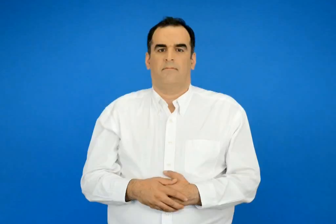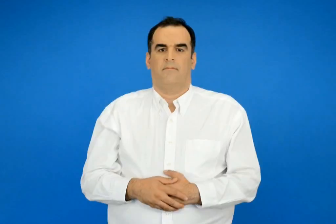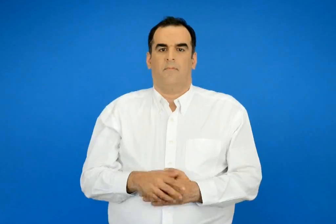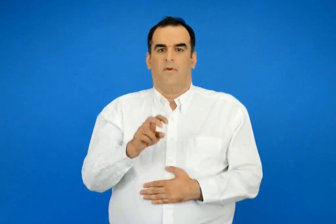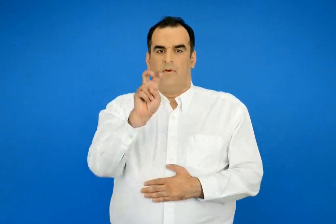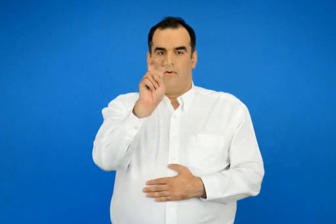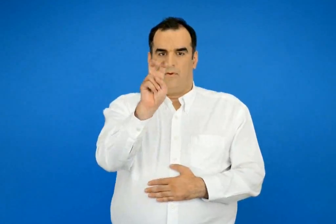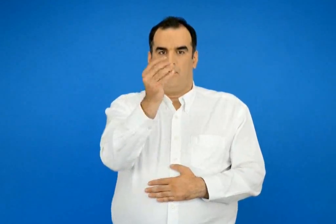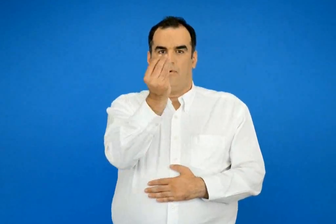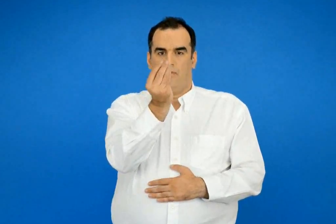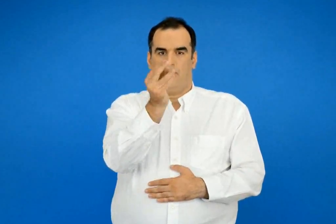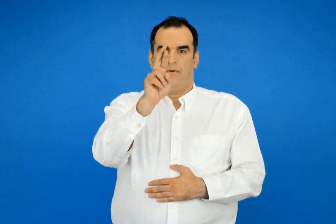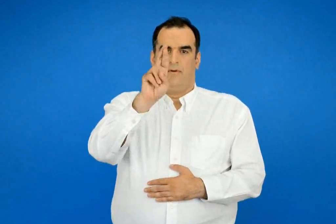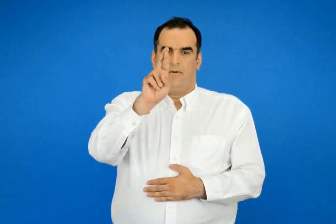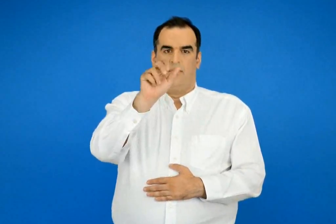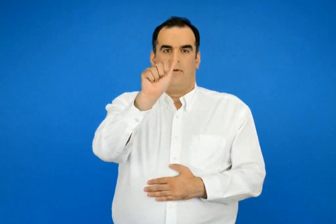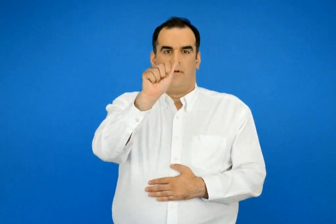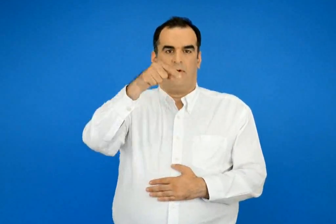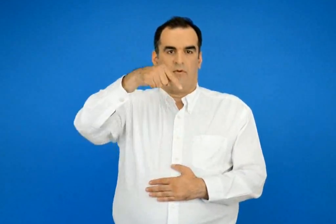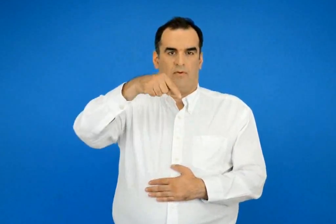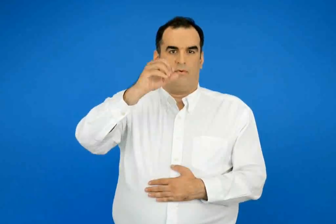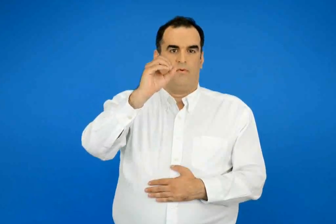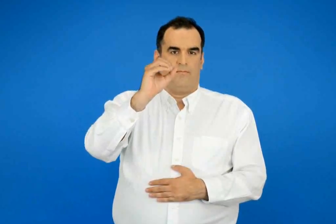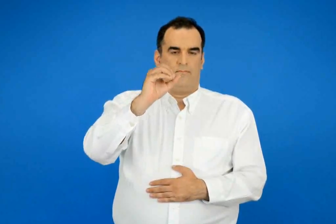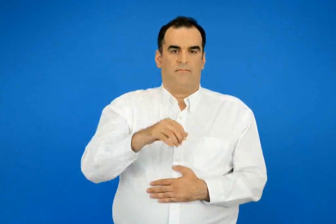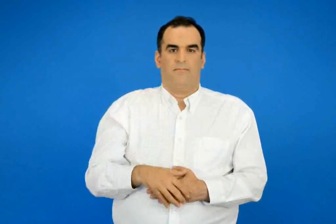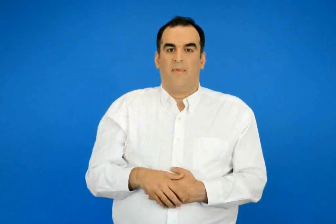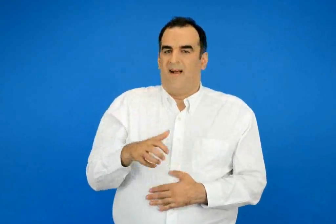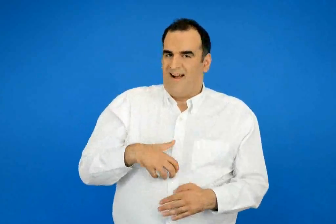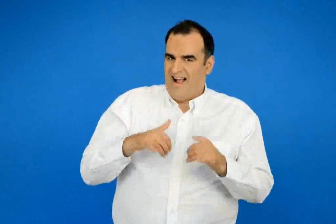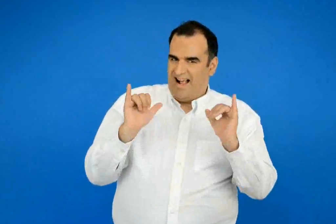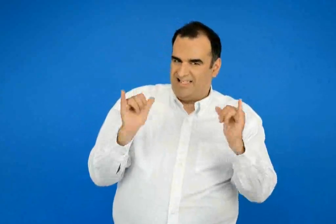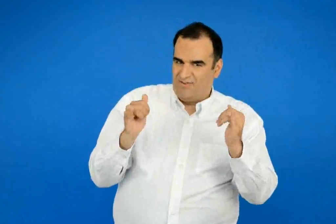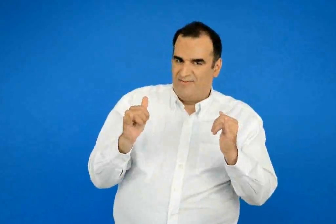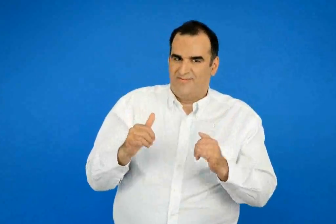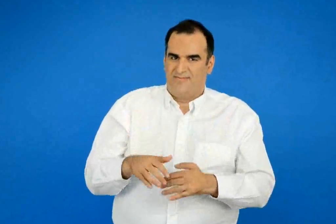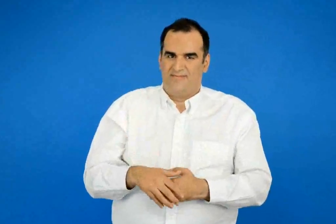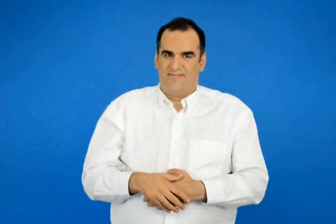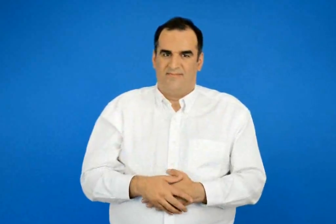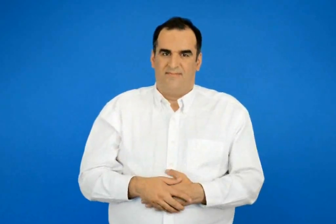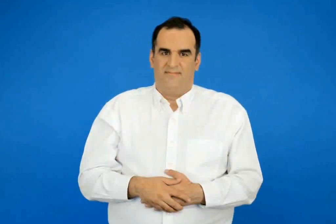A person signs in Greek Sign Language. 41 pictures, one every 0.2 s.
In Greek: χωρατό το αστείο
